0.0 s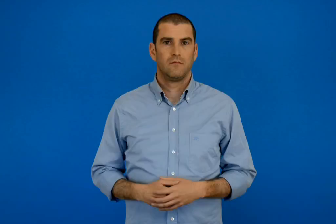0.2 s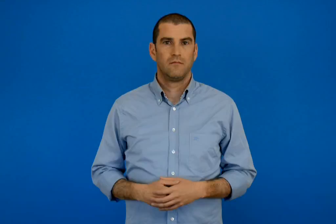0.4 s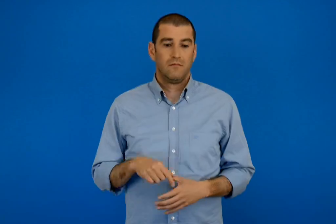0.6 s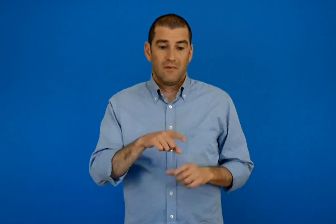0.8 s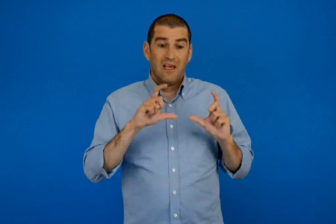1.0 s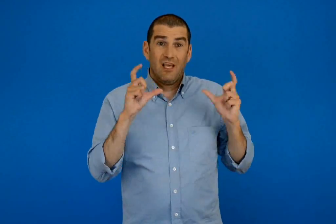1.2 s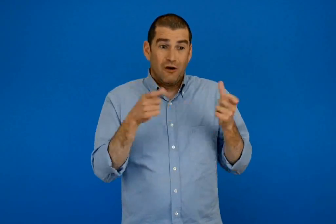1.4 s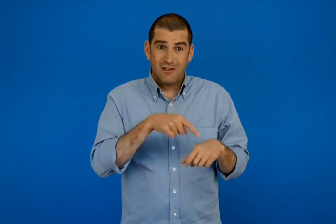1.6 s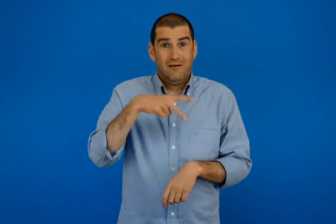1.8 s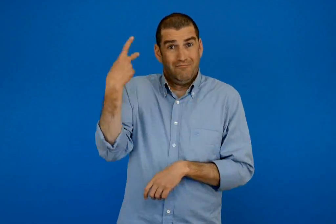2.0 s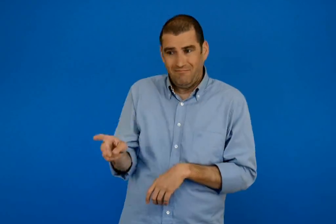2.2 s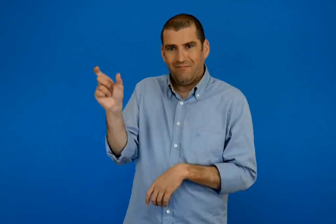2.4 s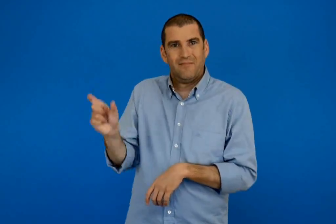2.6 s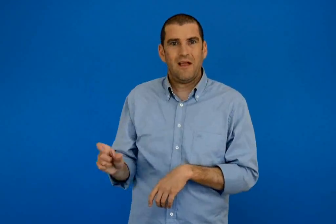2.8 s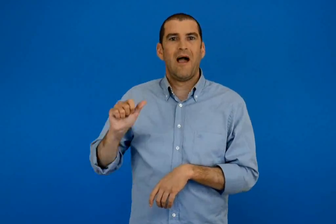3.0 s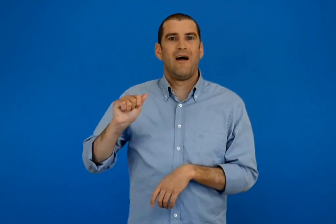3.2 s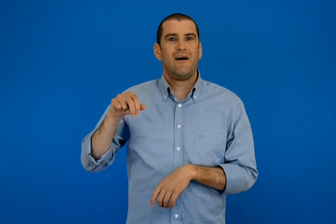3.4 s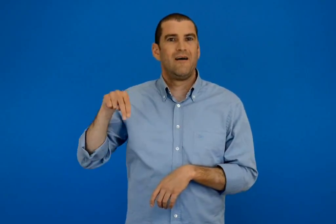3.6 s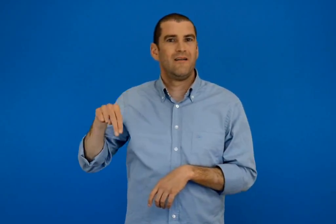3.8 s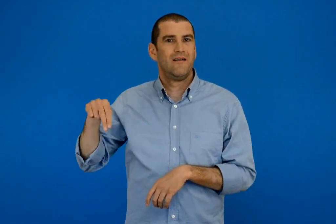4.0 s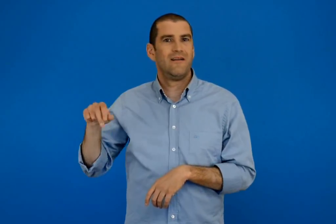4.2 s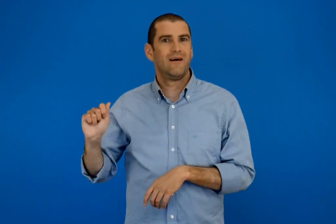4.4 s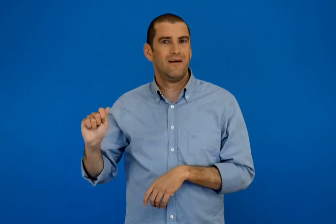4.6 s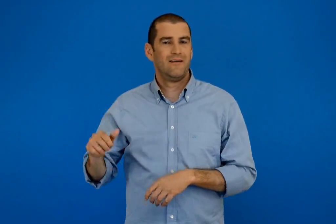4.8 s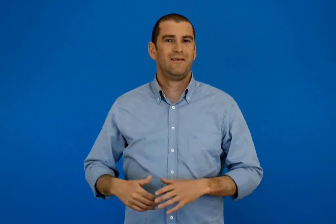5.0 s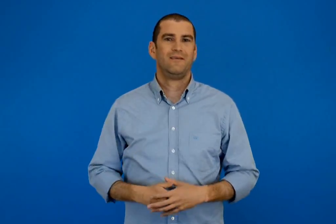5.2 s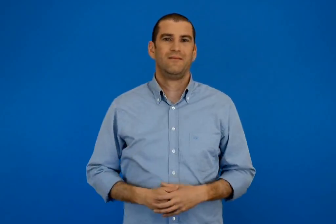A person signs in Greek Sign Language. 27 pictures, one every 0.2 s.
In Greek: η οικογένεια της άννας
